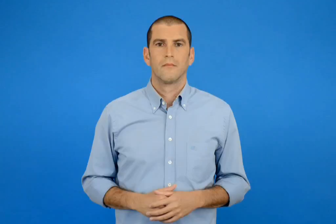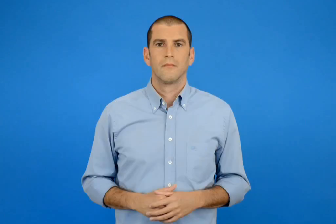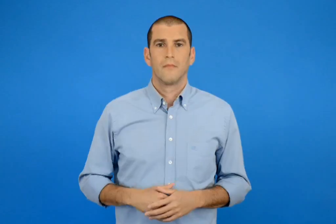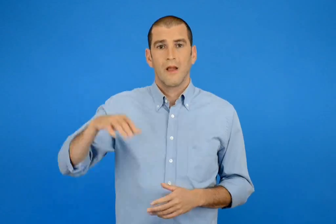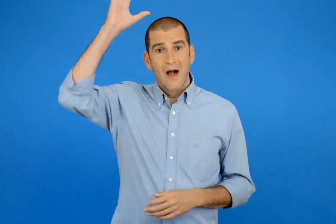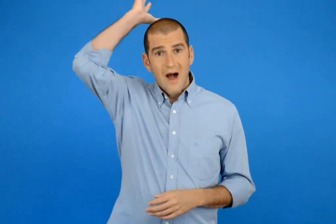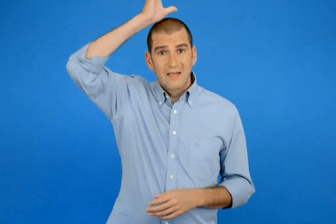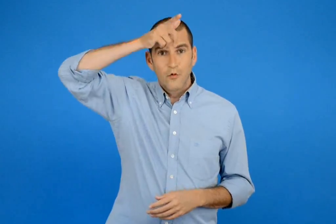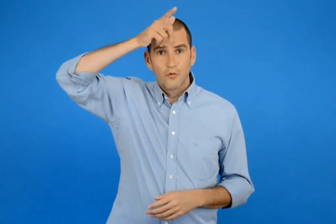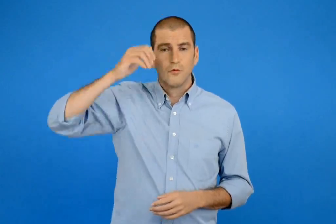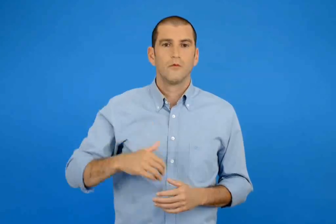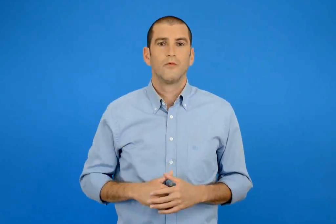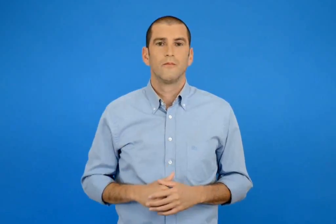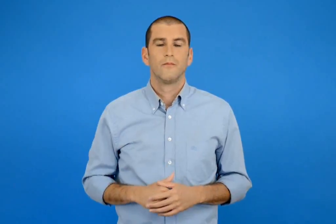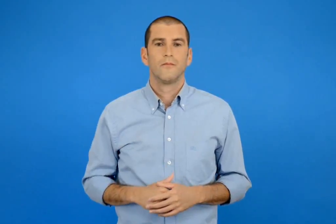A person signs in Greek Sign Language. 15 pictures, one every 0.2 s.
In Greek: αλέξανδρος
